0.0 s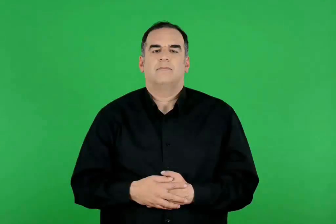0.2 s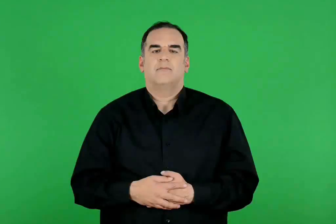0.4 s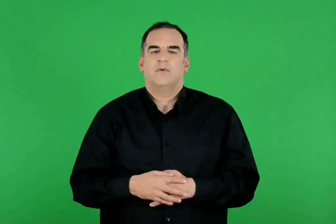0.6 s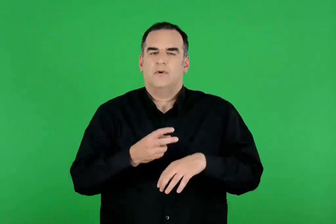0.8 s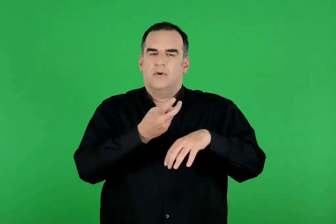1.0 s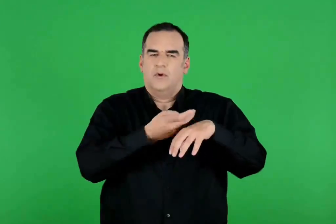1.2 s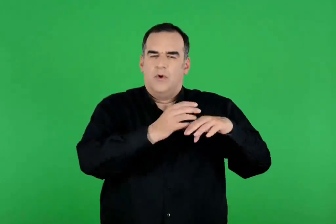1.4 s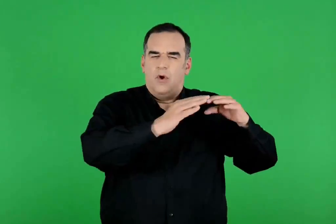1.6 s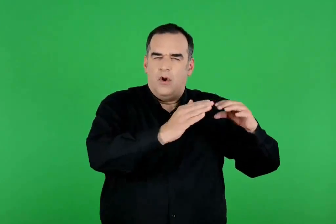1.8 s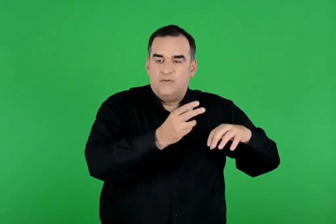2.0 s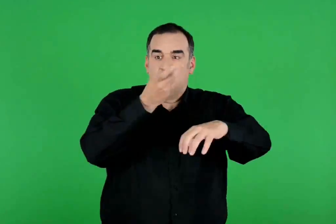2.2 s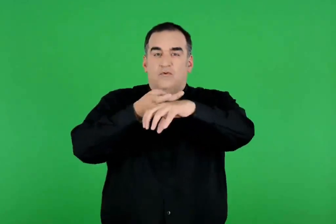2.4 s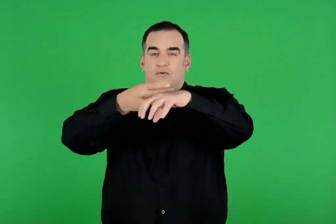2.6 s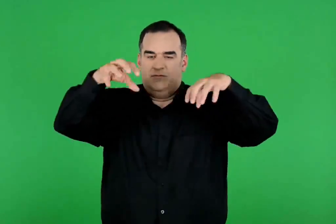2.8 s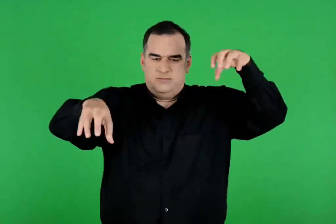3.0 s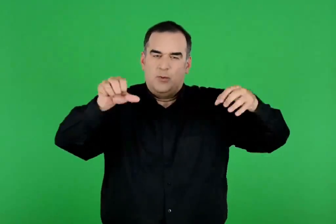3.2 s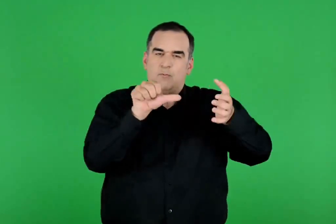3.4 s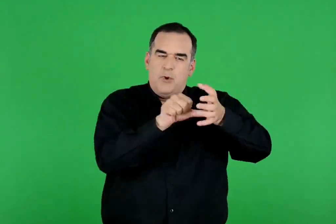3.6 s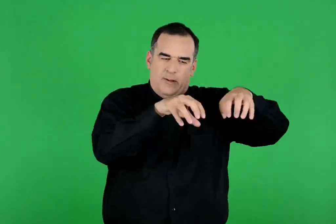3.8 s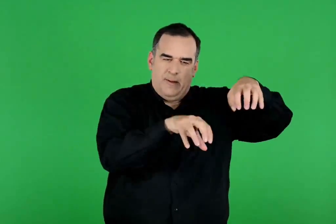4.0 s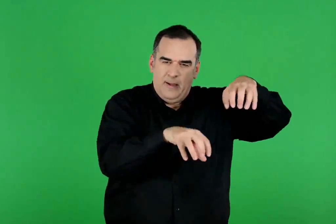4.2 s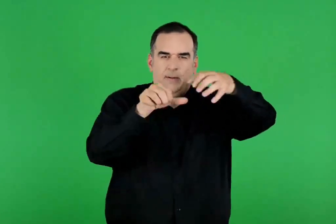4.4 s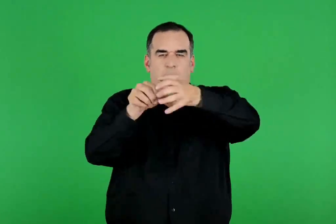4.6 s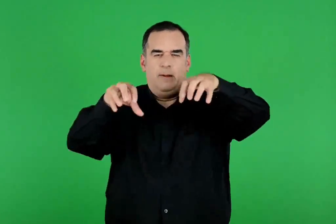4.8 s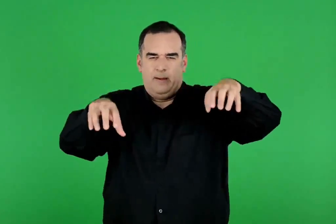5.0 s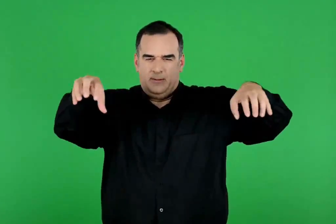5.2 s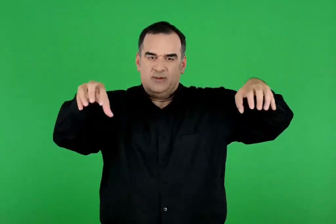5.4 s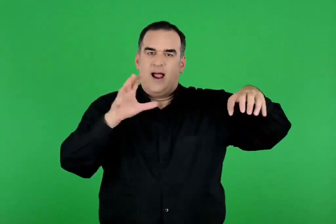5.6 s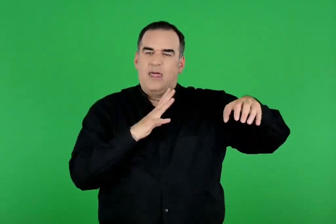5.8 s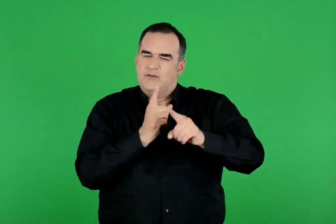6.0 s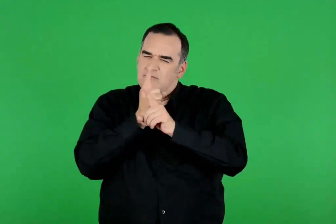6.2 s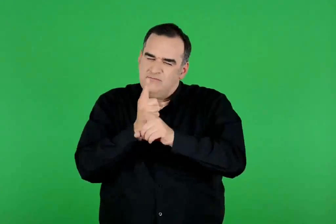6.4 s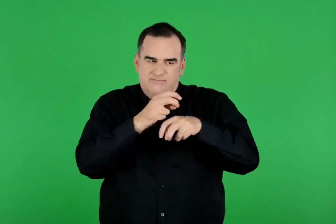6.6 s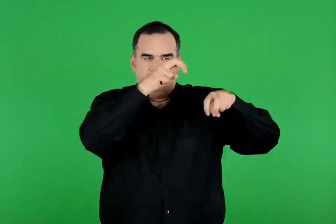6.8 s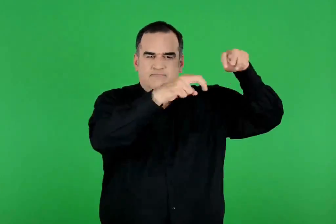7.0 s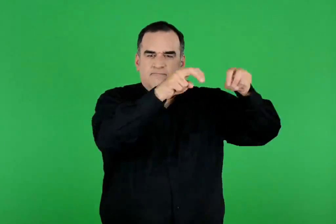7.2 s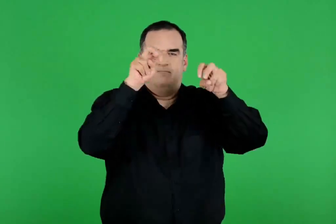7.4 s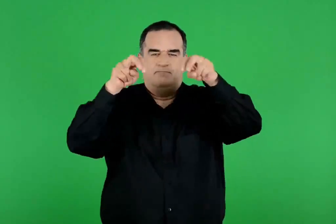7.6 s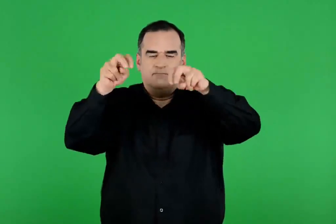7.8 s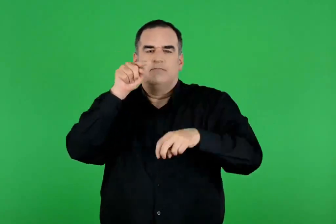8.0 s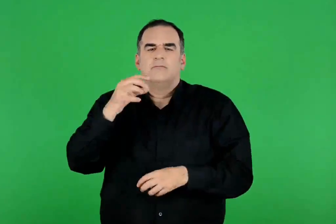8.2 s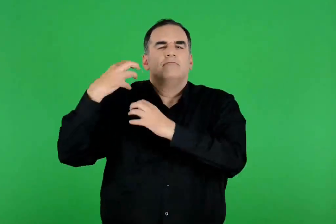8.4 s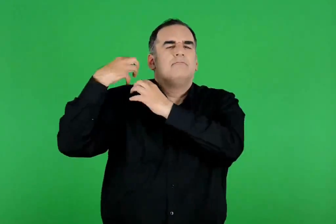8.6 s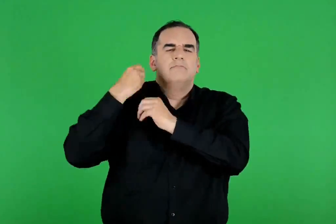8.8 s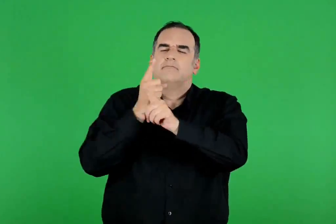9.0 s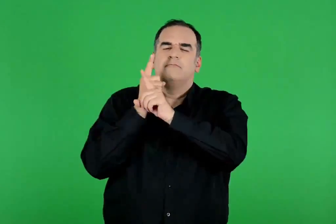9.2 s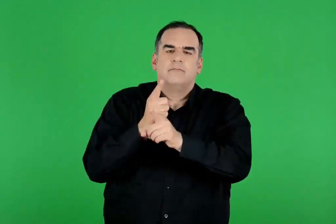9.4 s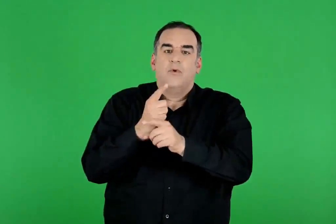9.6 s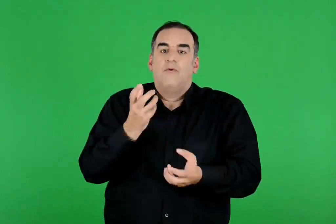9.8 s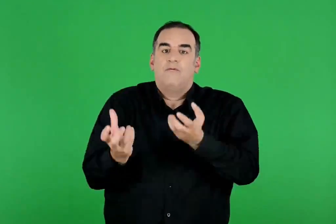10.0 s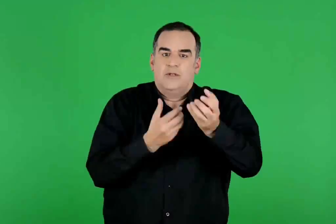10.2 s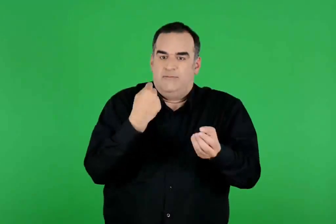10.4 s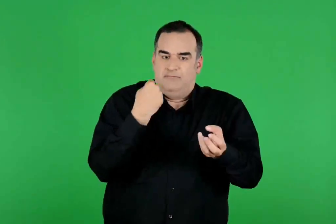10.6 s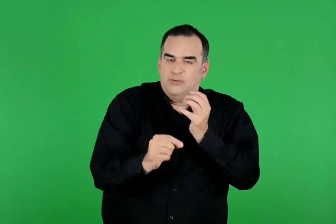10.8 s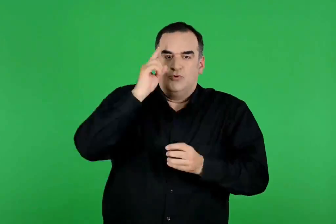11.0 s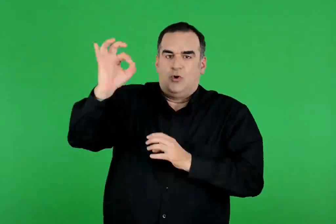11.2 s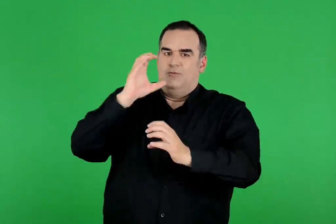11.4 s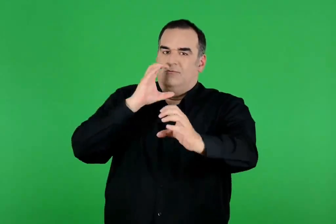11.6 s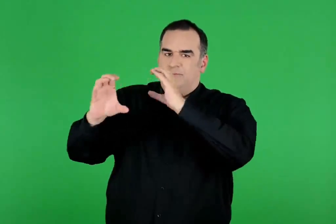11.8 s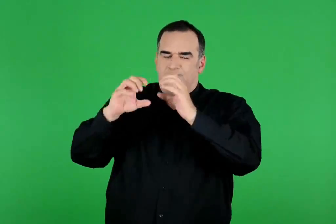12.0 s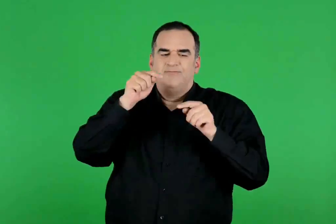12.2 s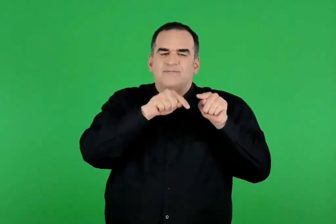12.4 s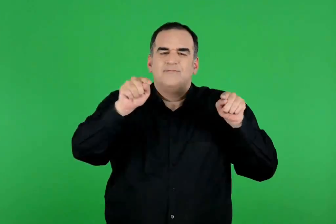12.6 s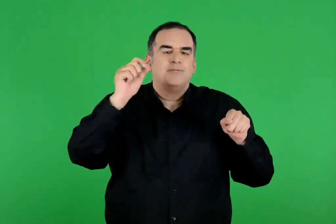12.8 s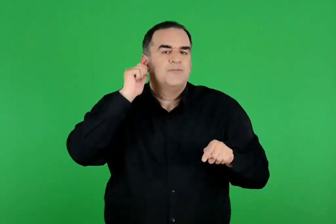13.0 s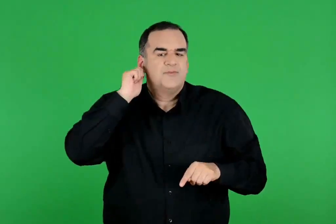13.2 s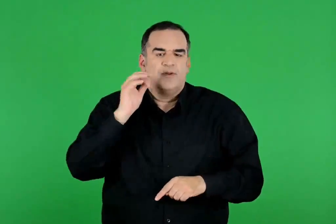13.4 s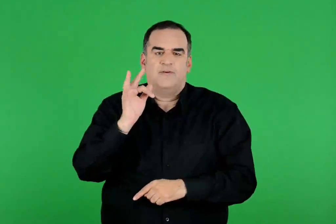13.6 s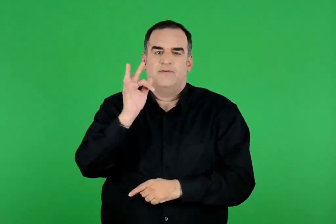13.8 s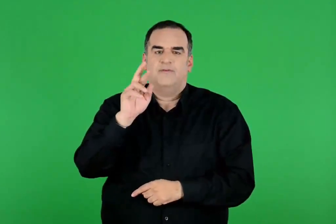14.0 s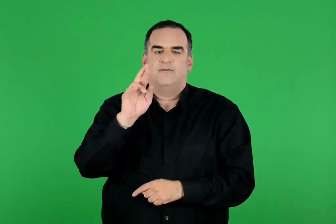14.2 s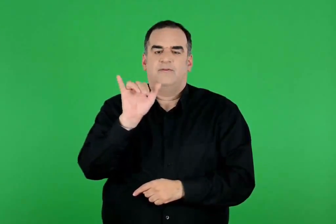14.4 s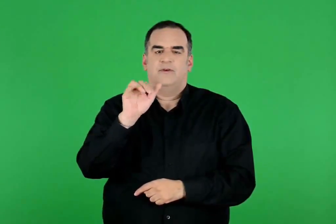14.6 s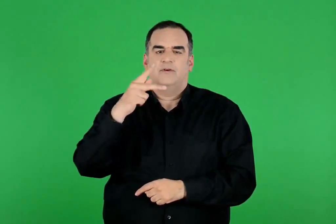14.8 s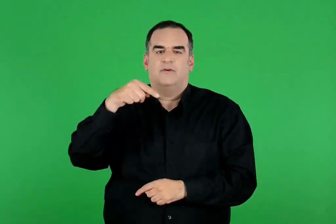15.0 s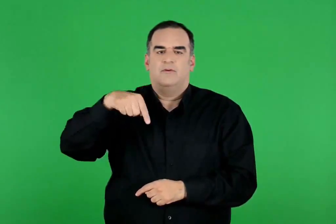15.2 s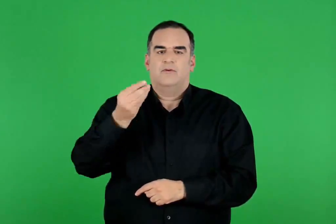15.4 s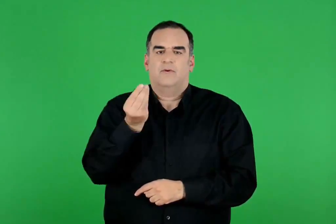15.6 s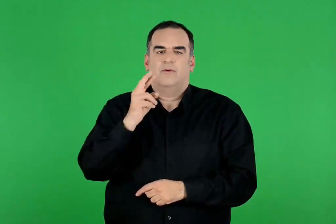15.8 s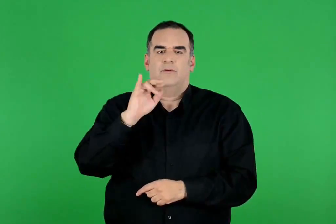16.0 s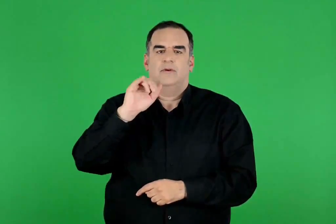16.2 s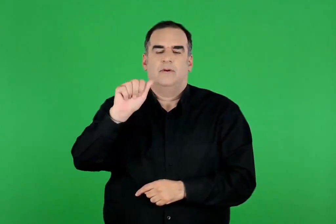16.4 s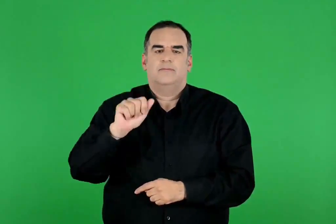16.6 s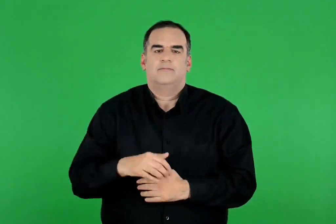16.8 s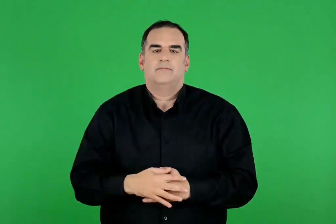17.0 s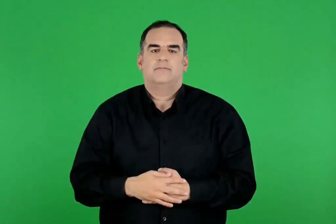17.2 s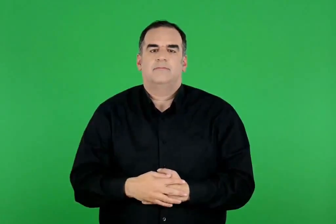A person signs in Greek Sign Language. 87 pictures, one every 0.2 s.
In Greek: σε λόφους και βουνά κοντά στις πόλεις , υπήρχαν συγκεκριμένοι άνθρωποι , που είχαν αναλάβει να ανάβουν τις φωτιές , για να γίνεται η επικοινωνία φρυκτωρία
